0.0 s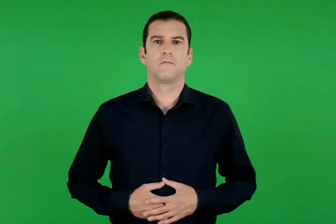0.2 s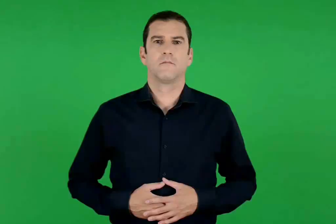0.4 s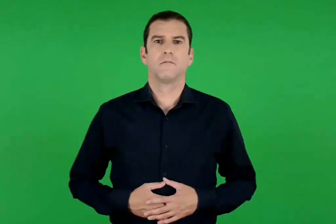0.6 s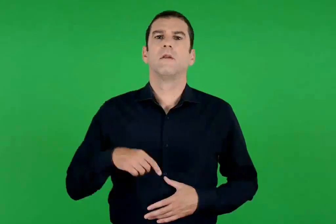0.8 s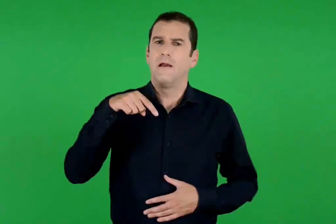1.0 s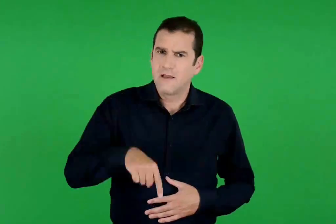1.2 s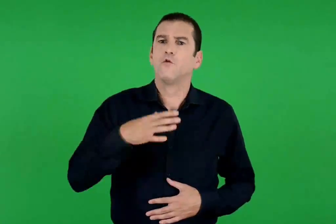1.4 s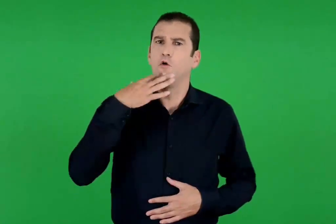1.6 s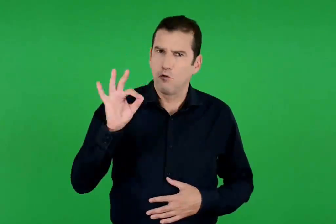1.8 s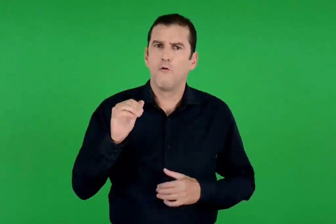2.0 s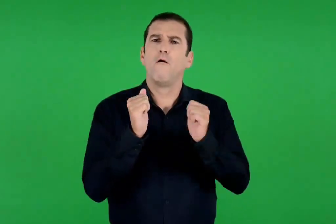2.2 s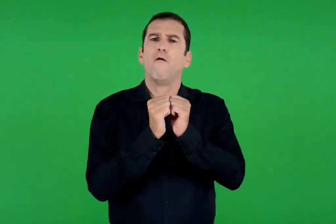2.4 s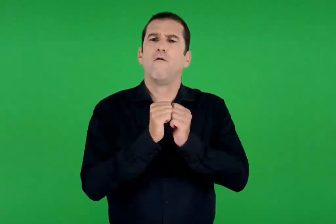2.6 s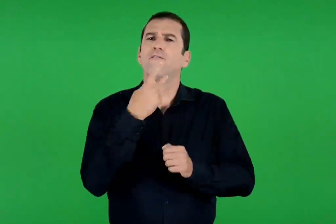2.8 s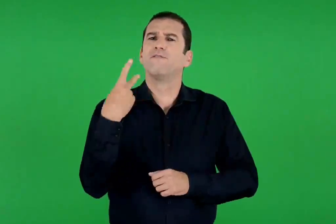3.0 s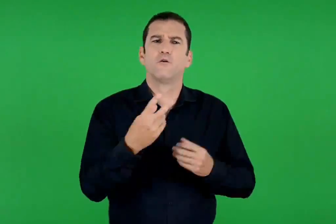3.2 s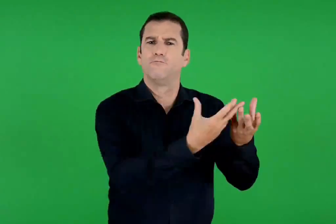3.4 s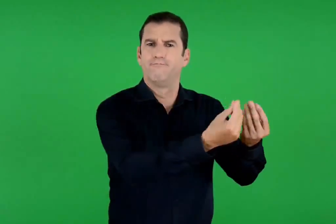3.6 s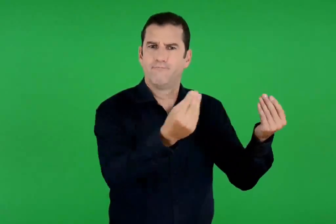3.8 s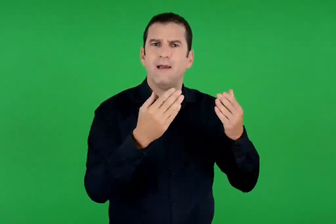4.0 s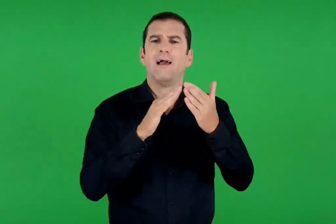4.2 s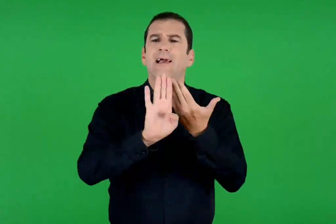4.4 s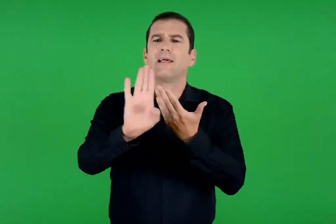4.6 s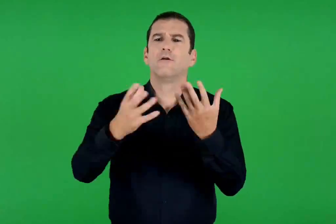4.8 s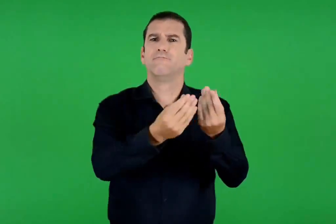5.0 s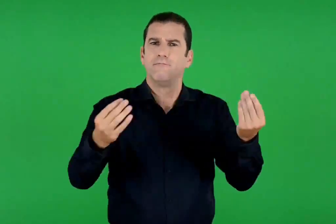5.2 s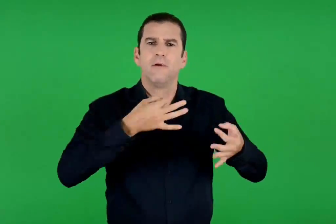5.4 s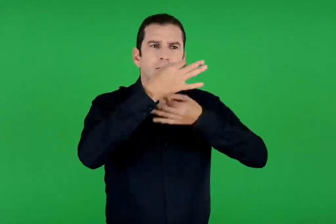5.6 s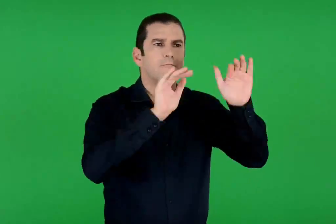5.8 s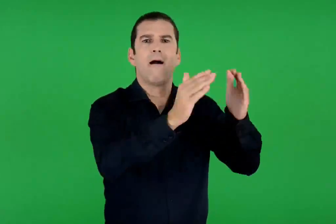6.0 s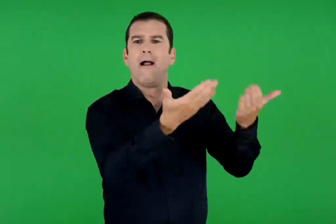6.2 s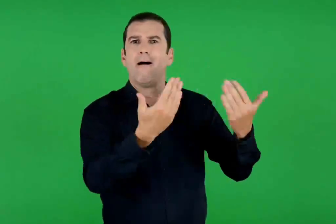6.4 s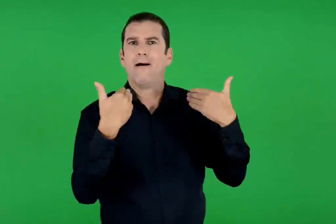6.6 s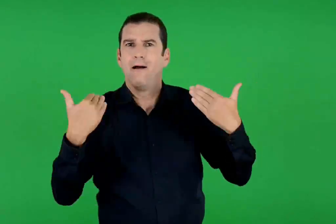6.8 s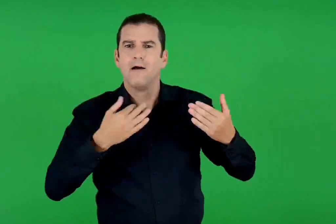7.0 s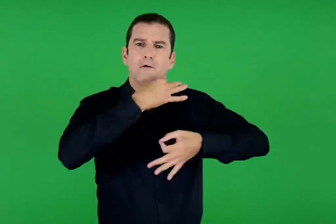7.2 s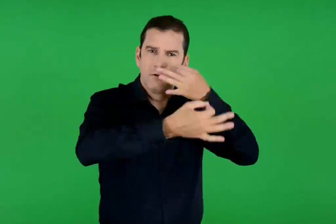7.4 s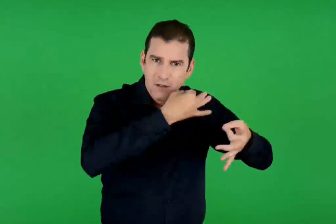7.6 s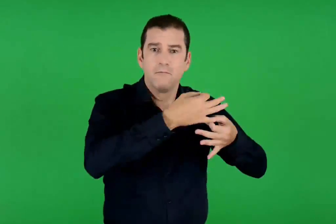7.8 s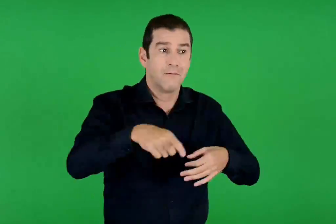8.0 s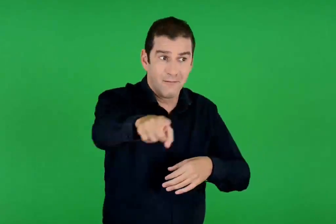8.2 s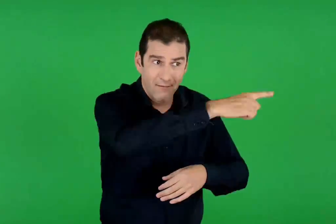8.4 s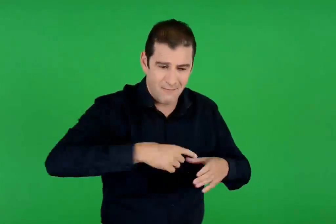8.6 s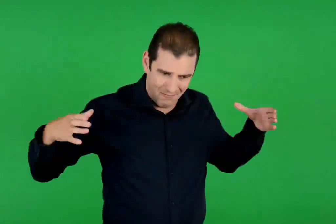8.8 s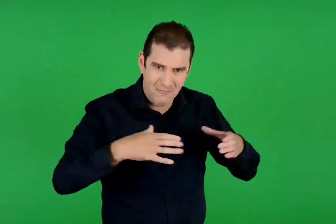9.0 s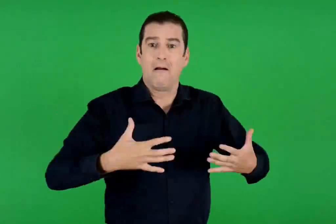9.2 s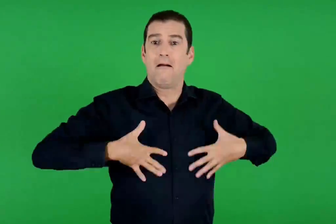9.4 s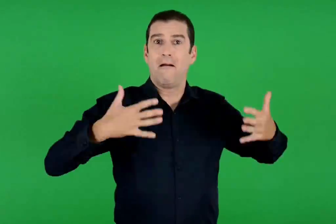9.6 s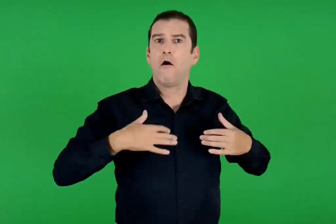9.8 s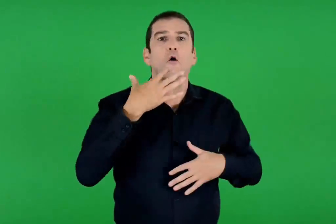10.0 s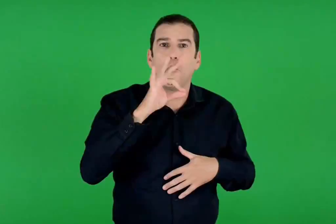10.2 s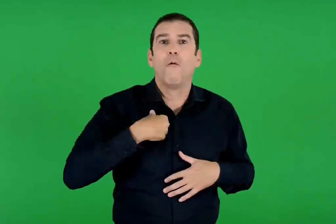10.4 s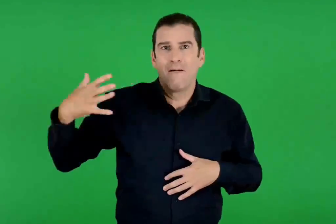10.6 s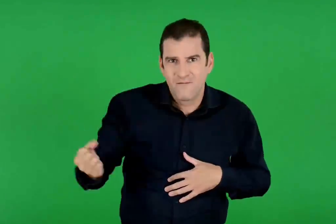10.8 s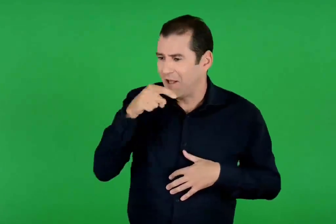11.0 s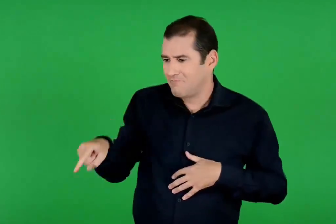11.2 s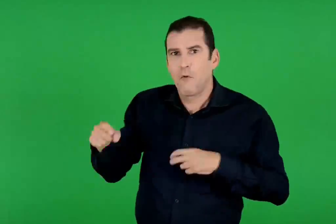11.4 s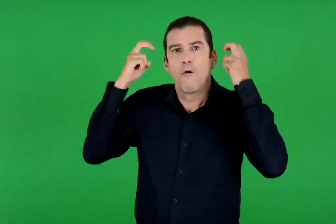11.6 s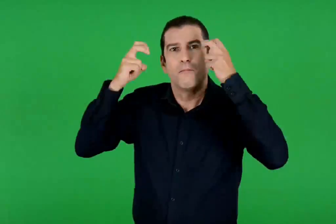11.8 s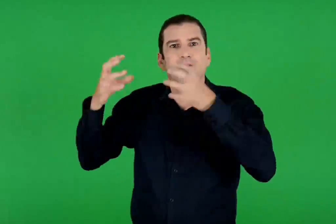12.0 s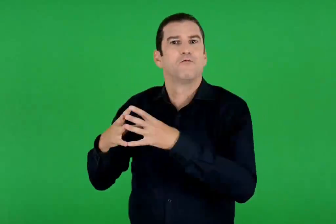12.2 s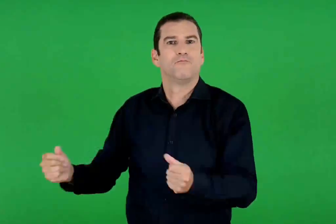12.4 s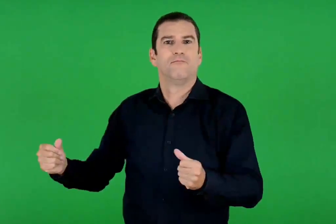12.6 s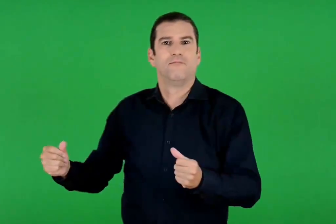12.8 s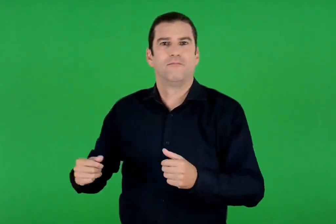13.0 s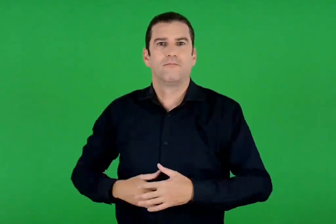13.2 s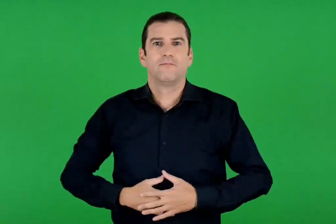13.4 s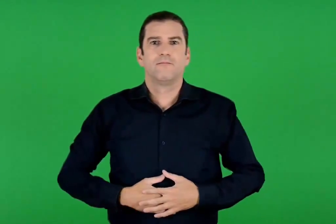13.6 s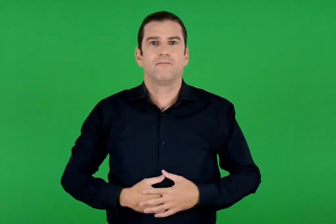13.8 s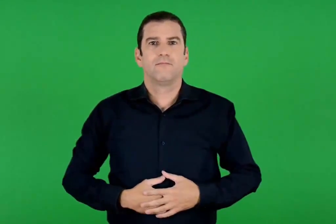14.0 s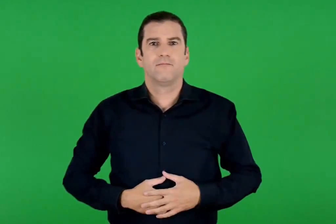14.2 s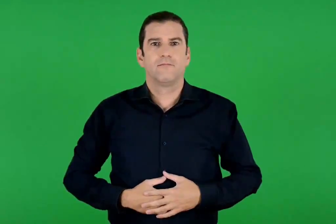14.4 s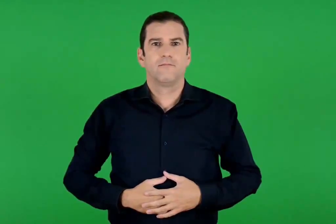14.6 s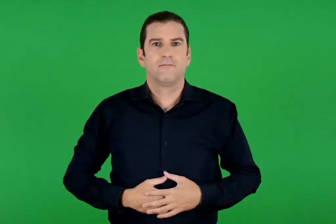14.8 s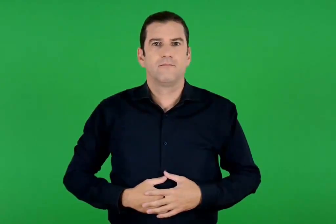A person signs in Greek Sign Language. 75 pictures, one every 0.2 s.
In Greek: για αυτό προσκάλεσε τους φίλους του και τους γείτονες και τους είπε χαρείτε μαζί μου , γιατί βρήκα το χαμένο μου πρόβατο
